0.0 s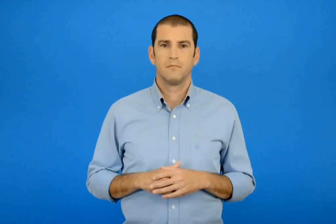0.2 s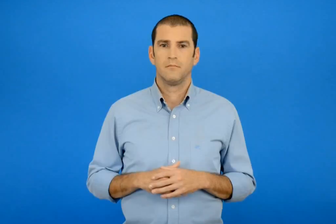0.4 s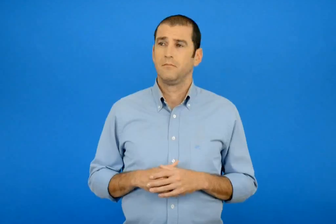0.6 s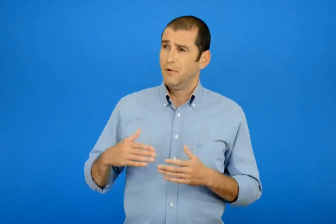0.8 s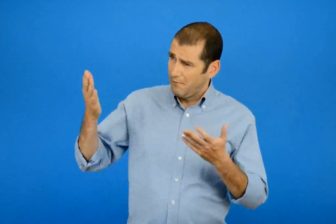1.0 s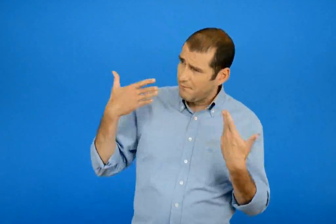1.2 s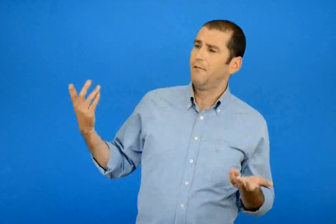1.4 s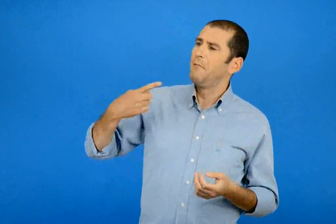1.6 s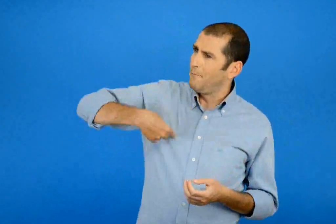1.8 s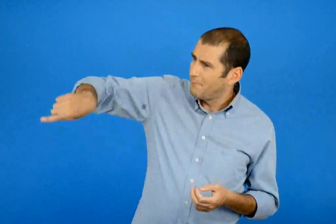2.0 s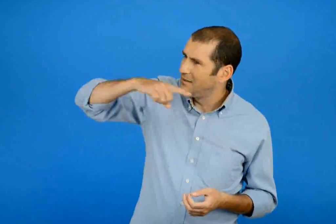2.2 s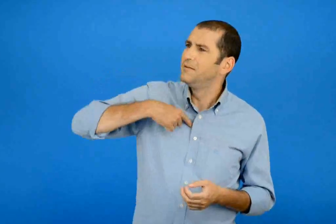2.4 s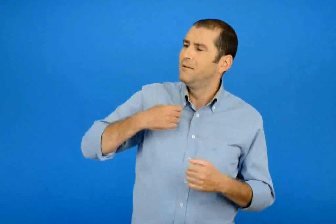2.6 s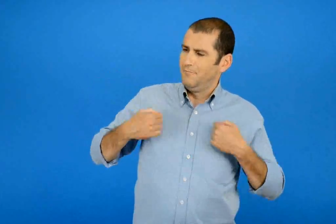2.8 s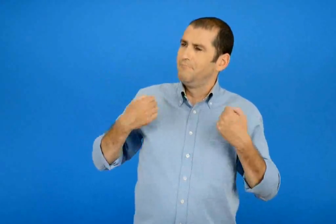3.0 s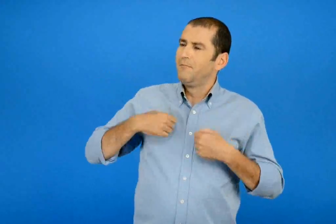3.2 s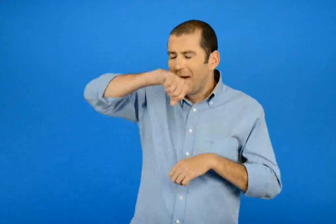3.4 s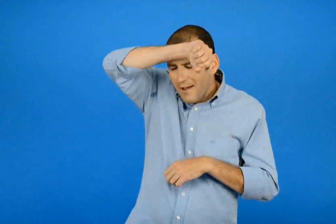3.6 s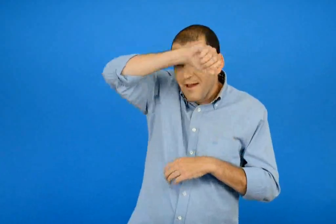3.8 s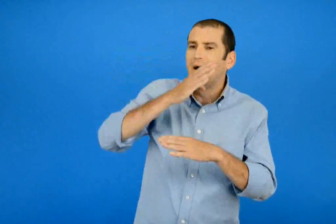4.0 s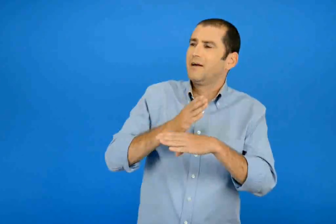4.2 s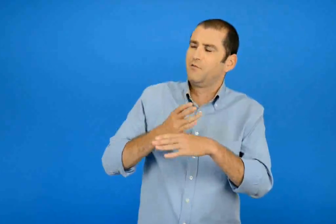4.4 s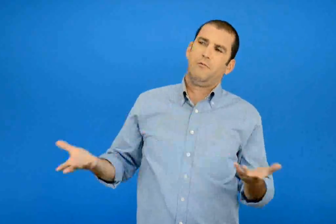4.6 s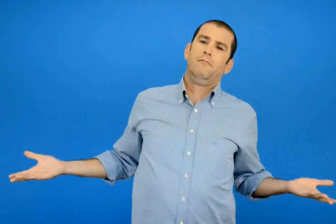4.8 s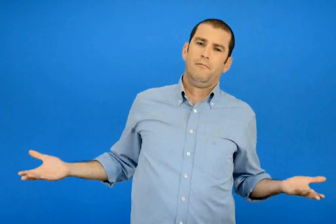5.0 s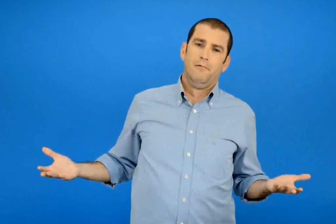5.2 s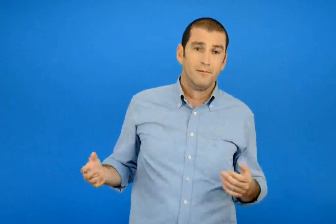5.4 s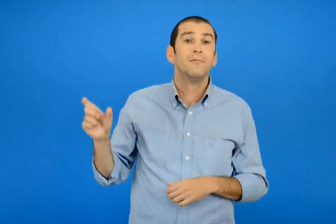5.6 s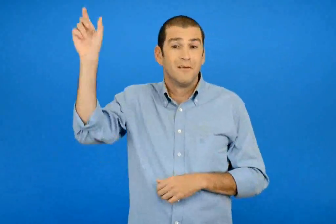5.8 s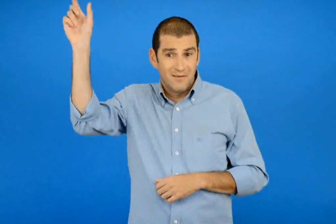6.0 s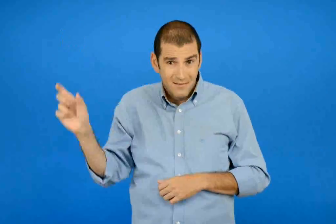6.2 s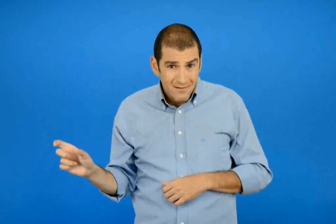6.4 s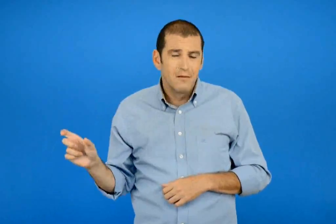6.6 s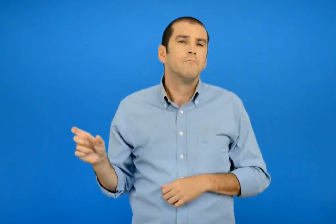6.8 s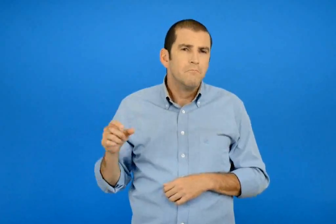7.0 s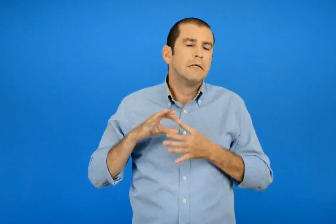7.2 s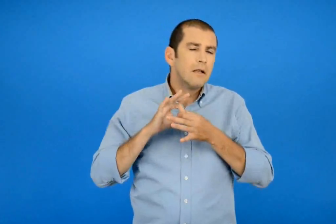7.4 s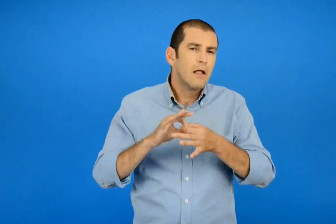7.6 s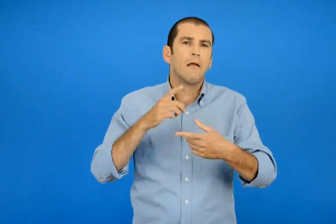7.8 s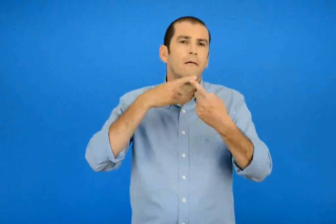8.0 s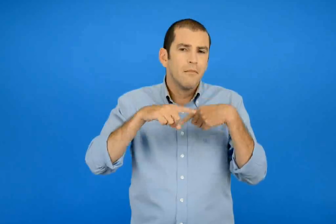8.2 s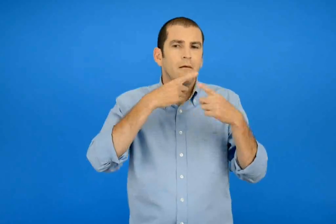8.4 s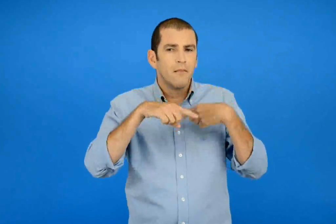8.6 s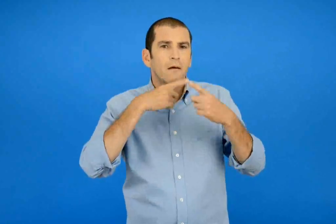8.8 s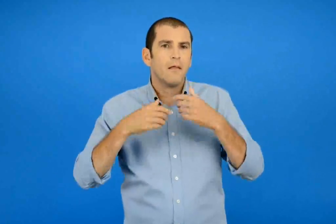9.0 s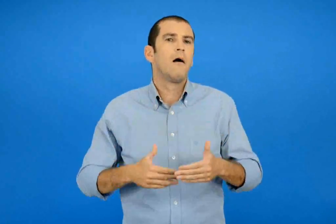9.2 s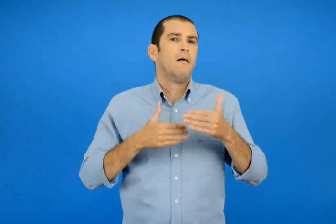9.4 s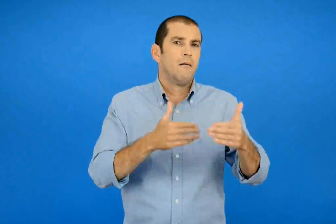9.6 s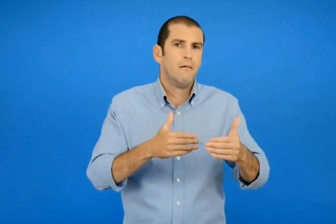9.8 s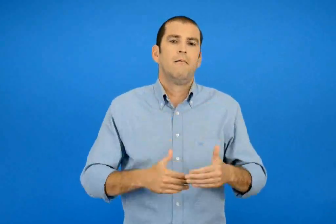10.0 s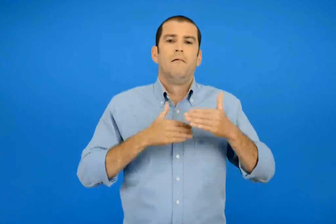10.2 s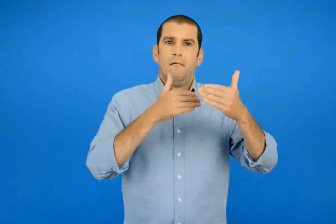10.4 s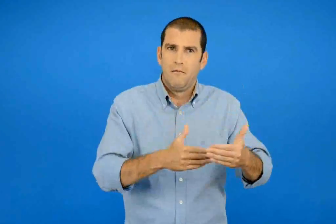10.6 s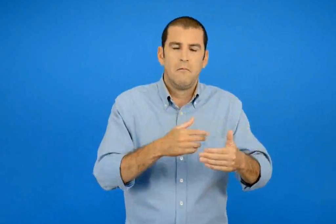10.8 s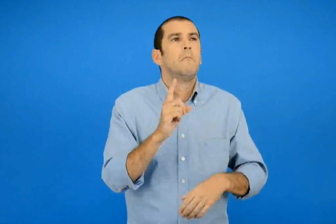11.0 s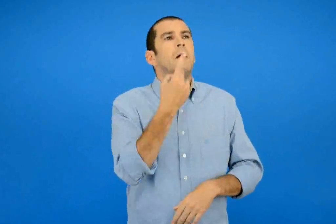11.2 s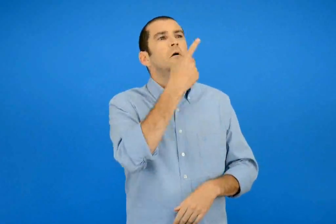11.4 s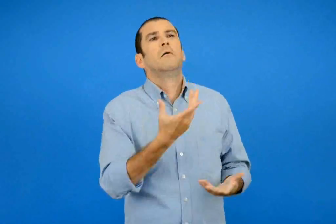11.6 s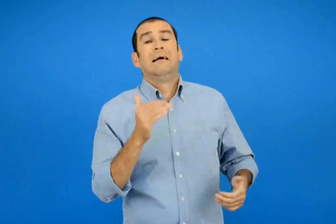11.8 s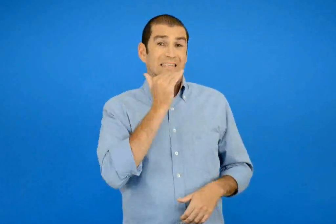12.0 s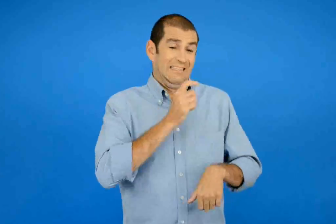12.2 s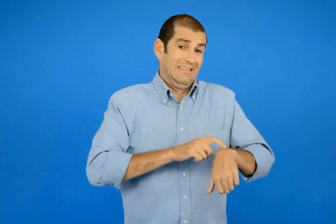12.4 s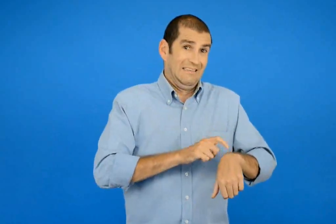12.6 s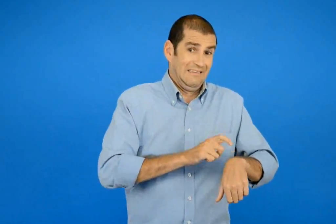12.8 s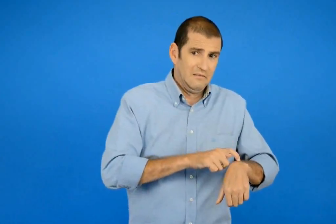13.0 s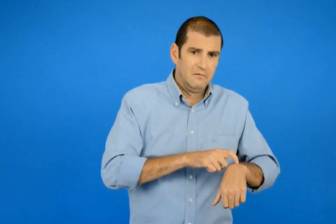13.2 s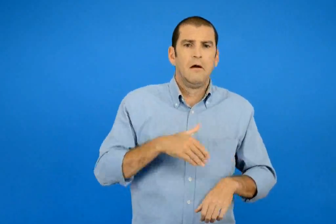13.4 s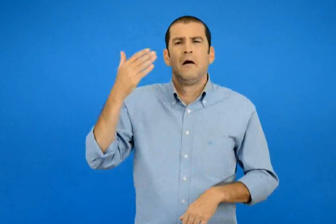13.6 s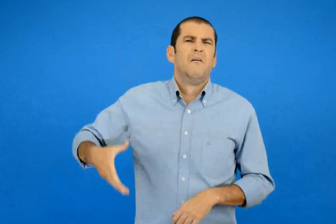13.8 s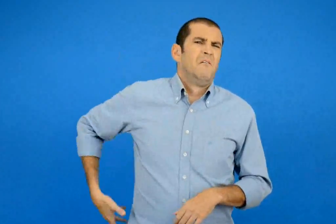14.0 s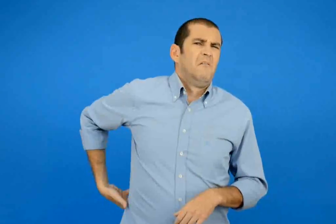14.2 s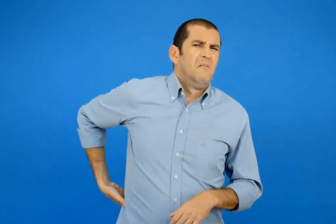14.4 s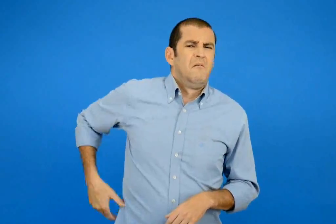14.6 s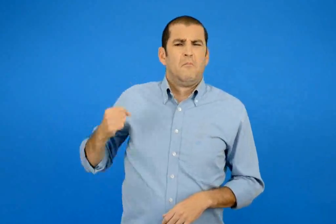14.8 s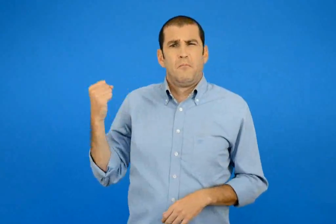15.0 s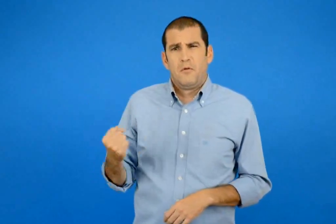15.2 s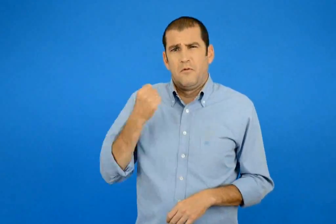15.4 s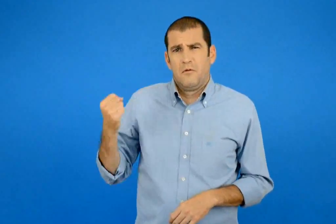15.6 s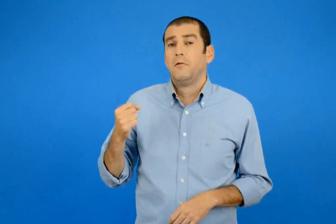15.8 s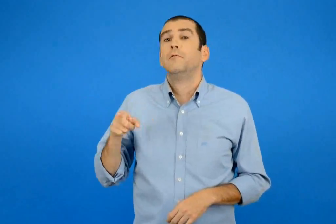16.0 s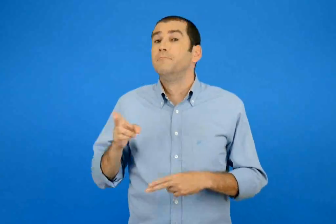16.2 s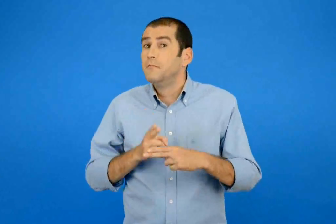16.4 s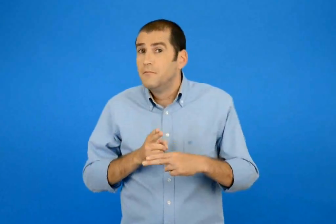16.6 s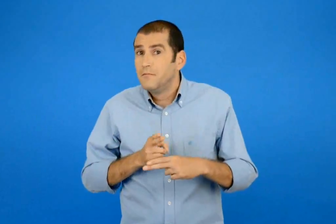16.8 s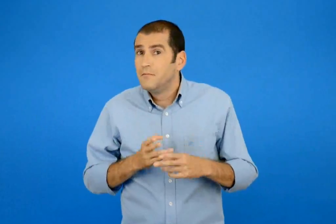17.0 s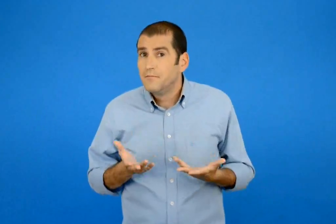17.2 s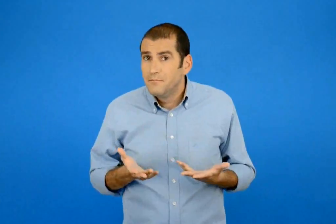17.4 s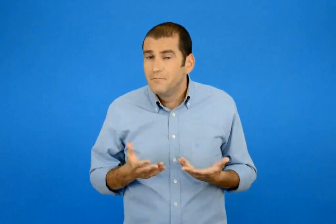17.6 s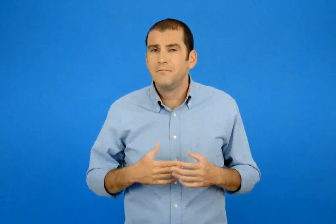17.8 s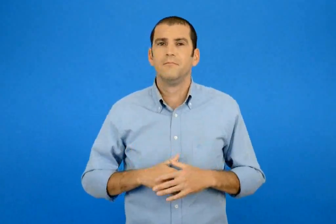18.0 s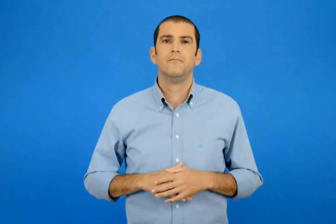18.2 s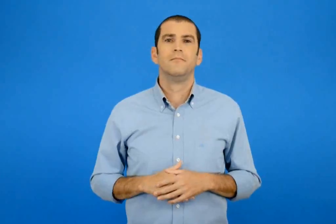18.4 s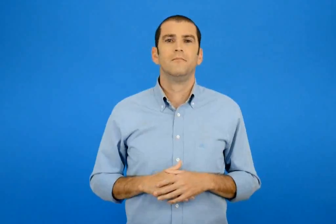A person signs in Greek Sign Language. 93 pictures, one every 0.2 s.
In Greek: παίξε μαζί μας κρυφτό επιτέλους εκείνος έβρισκε διάφορες προφάσεις για να το αναβάλει τη μια ήτανε βιαστικός την άλλη τον πόναγε η μέση του και το κυριότερο
